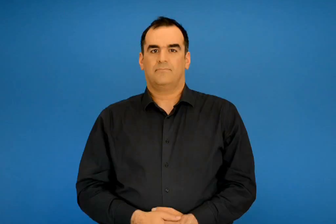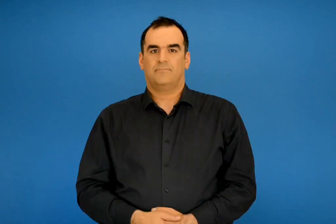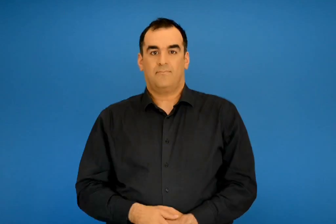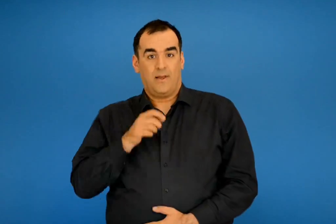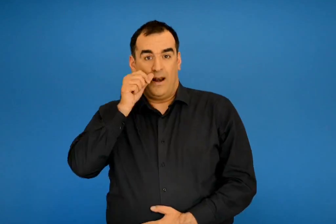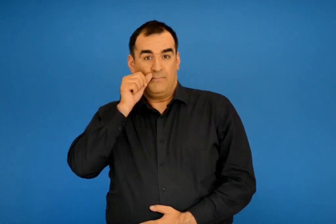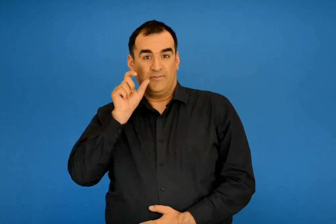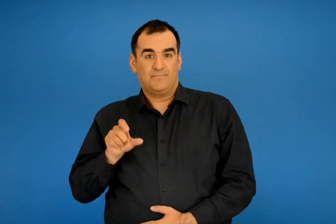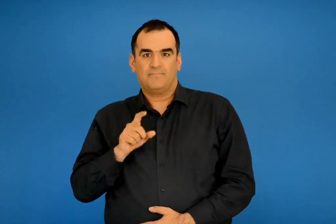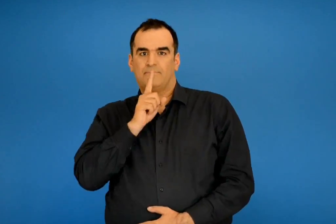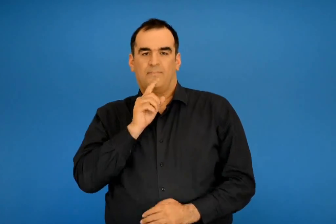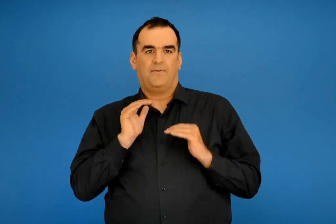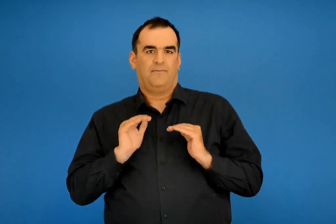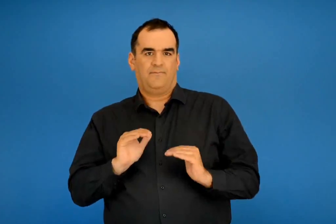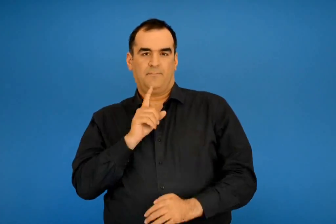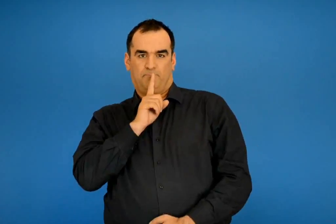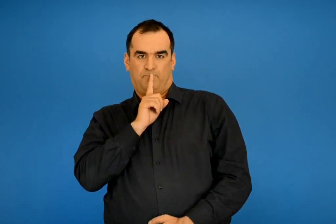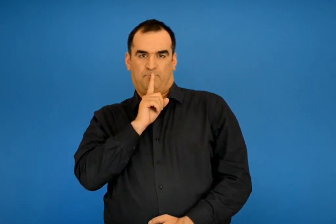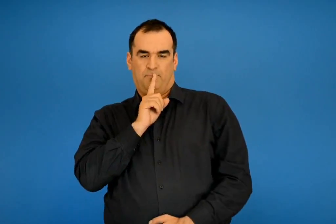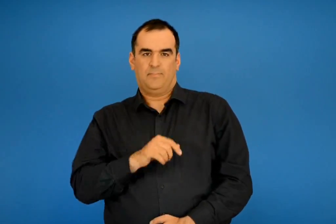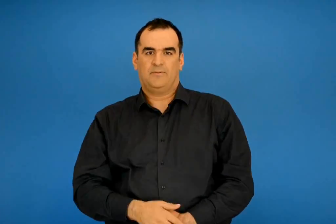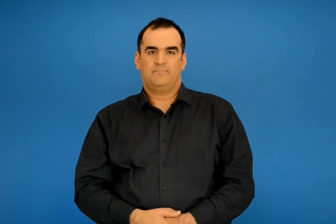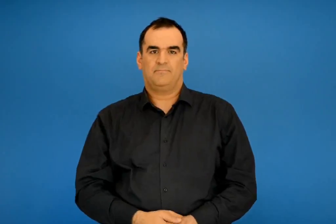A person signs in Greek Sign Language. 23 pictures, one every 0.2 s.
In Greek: μιλιά ο λάμπης
